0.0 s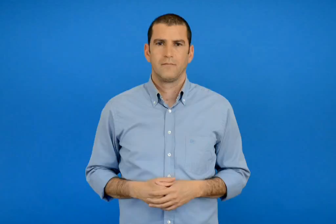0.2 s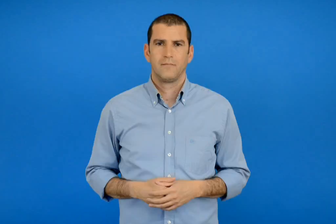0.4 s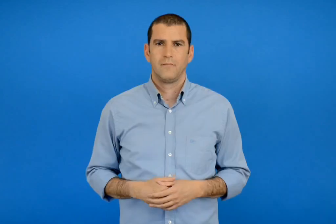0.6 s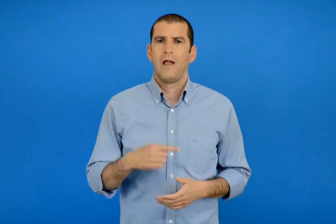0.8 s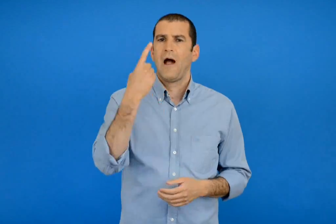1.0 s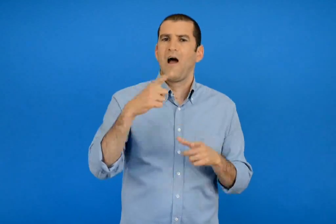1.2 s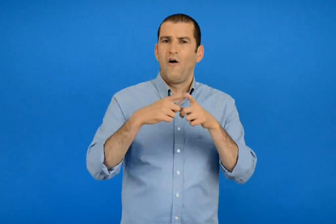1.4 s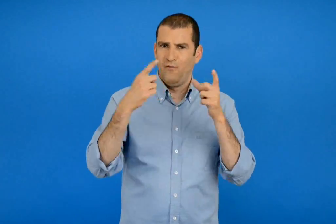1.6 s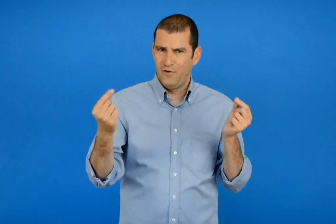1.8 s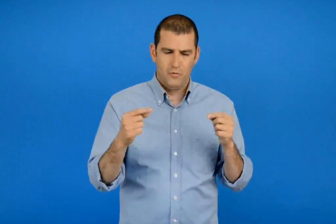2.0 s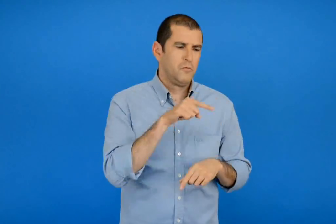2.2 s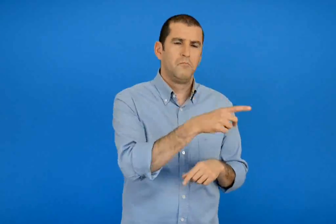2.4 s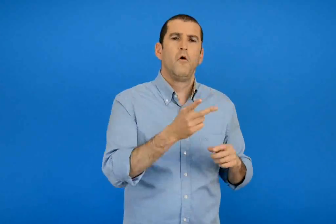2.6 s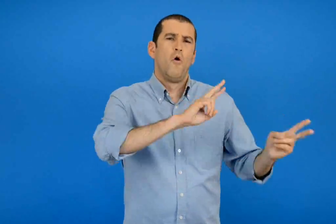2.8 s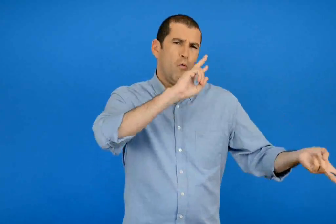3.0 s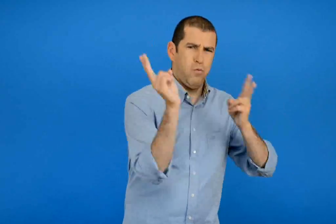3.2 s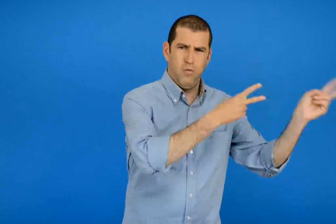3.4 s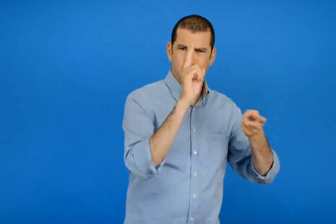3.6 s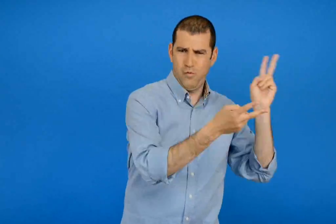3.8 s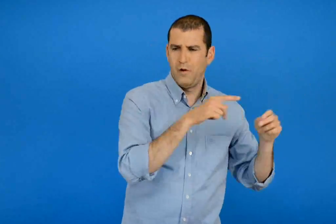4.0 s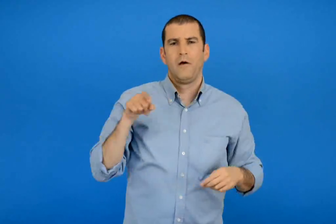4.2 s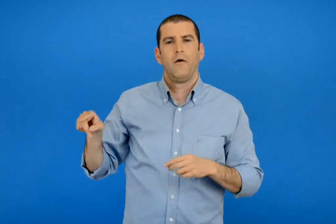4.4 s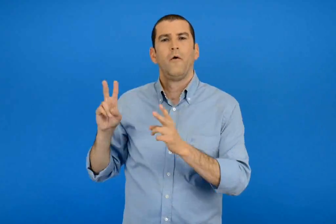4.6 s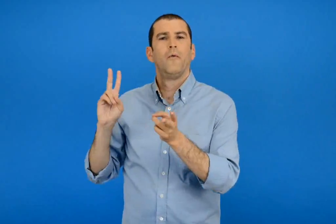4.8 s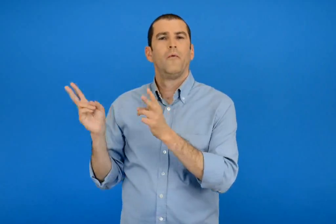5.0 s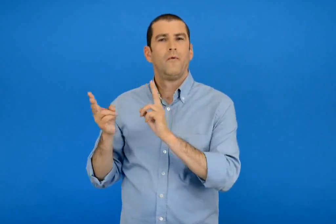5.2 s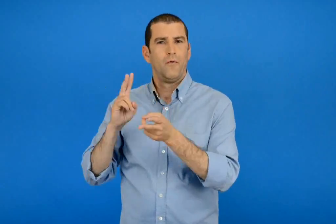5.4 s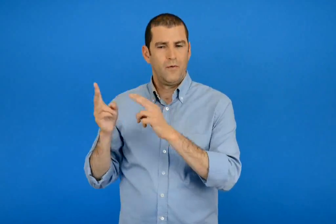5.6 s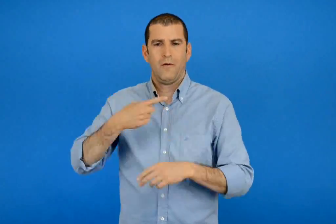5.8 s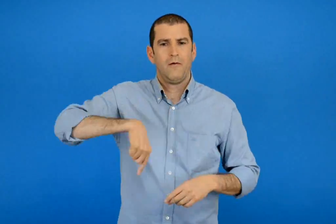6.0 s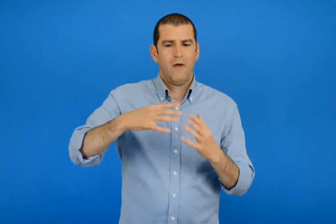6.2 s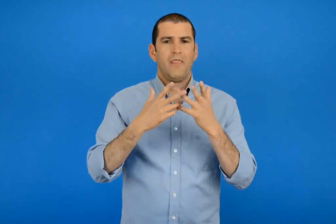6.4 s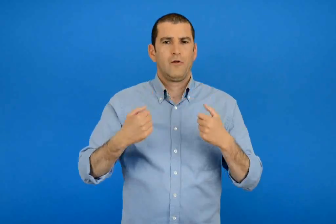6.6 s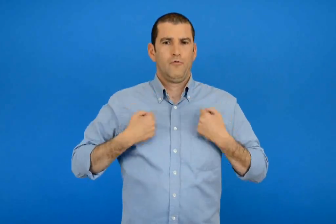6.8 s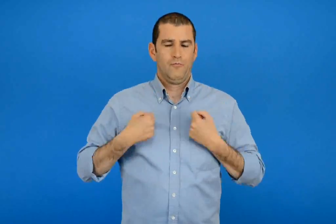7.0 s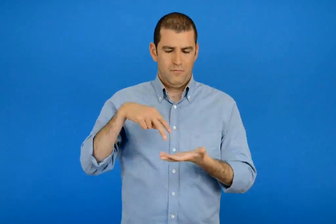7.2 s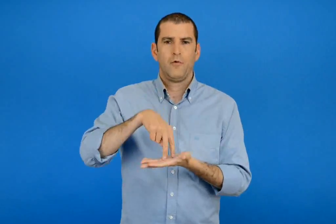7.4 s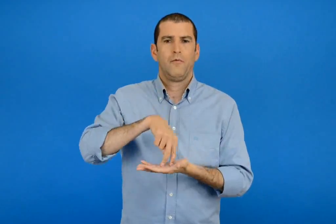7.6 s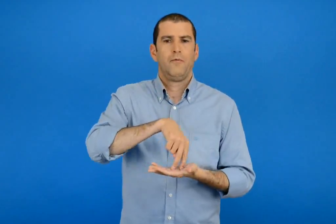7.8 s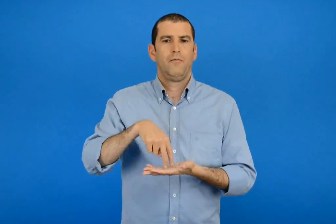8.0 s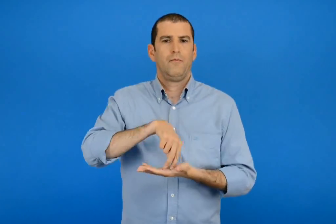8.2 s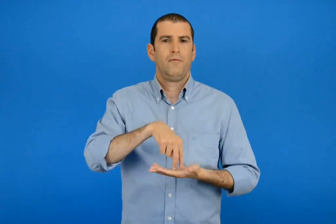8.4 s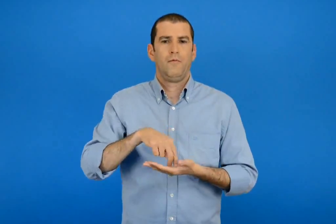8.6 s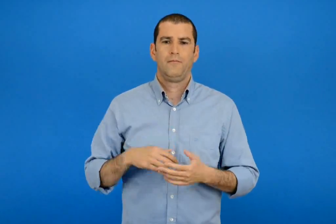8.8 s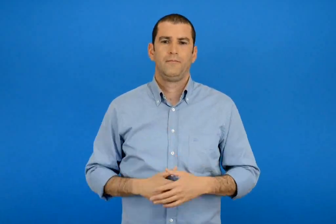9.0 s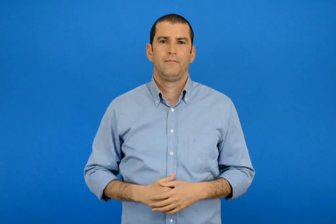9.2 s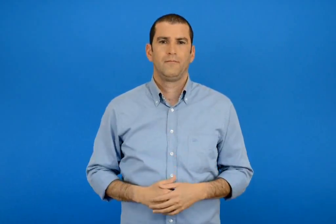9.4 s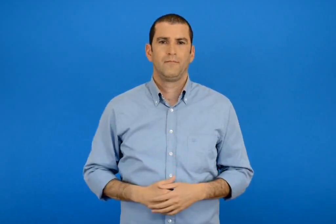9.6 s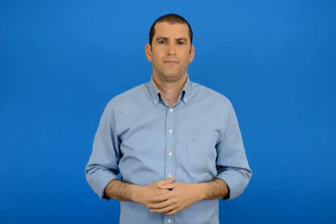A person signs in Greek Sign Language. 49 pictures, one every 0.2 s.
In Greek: κινούμαστε όπως ένα φύλλο σε δυνατό άνεμο η στο απαλό αεράκι
